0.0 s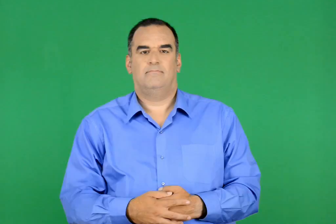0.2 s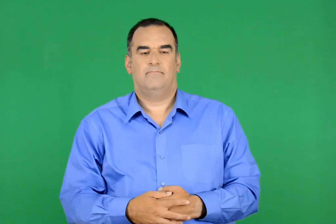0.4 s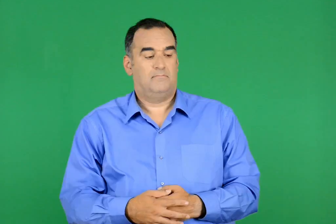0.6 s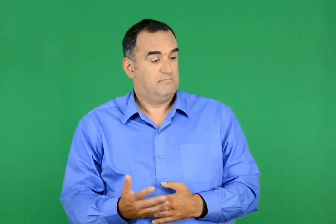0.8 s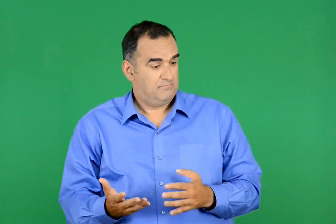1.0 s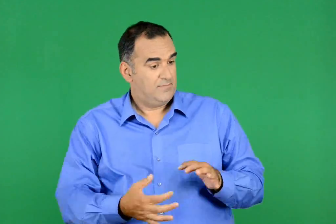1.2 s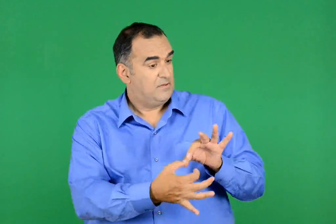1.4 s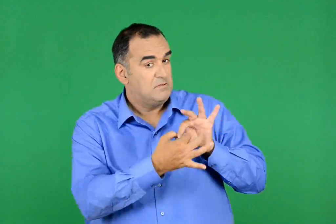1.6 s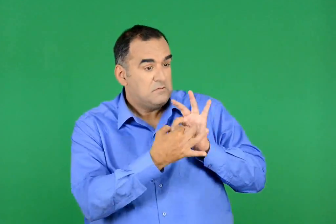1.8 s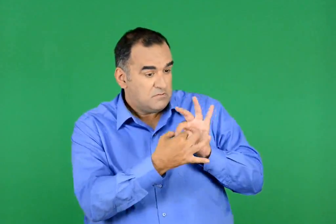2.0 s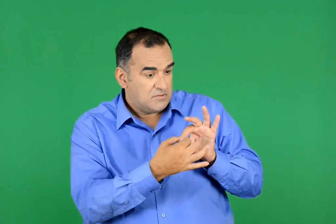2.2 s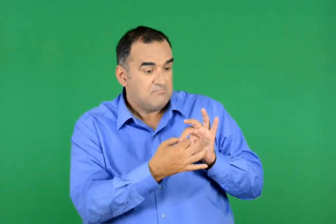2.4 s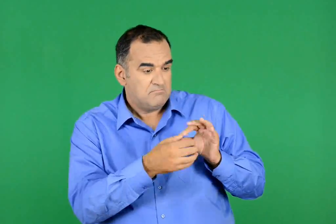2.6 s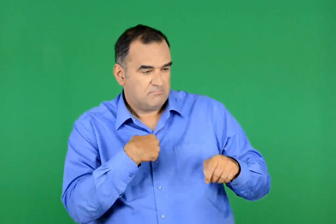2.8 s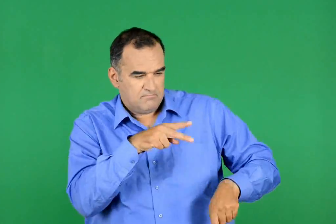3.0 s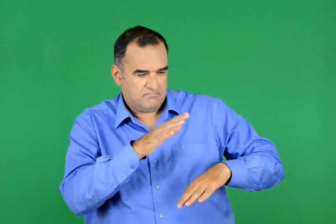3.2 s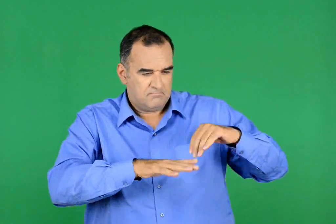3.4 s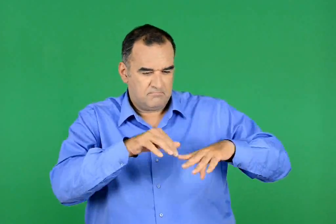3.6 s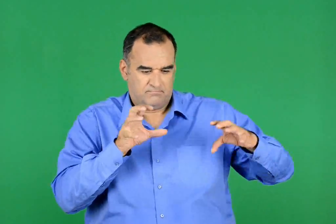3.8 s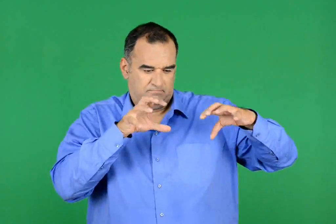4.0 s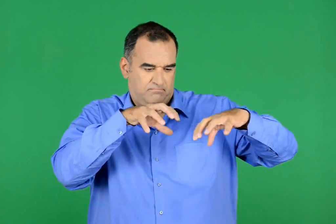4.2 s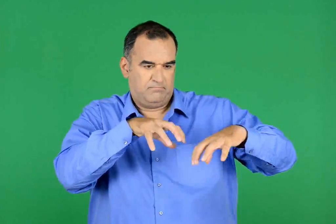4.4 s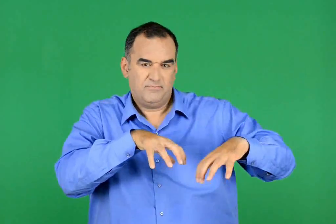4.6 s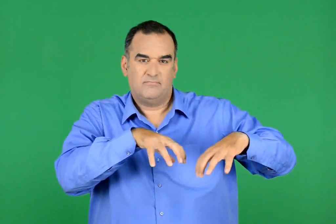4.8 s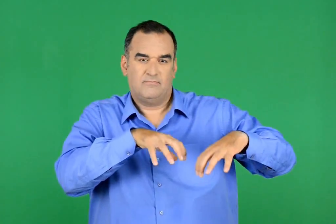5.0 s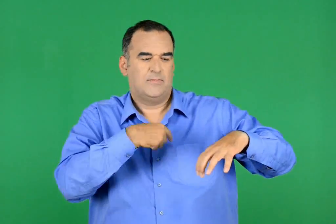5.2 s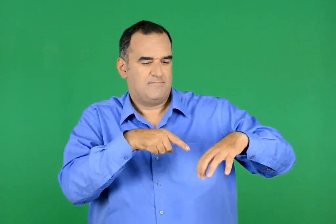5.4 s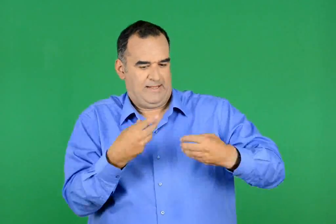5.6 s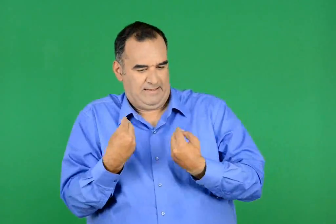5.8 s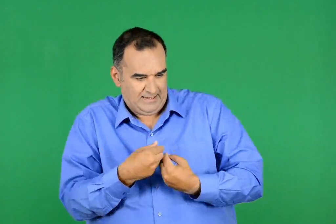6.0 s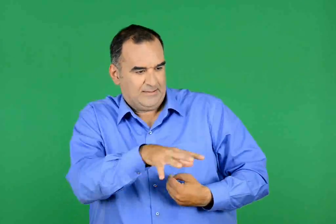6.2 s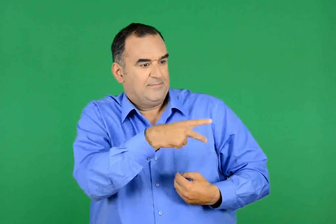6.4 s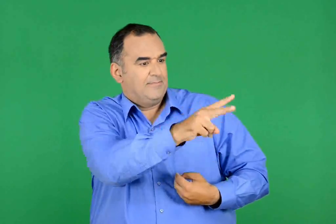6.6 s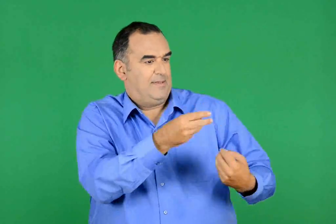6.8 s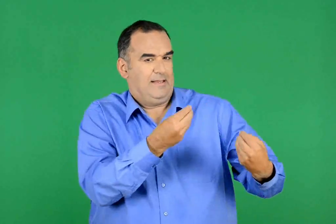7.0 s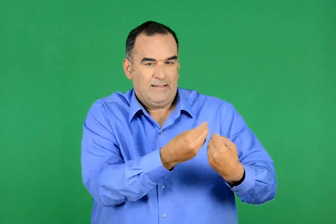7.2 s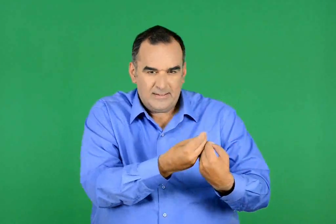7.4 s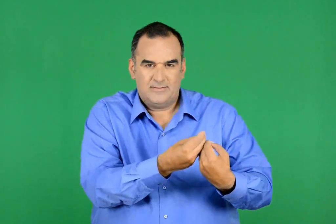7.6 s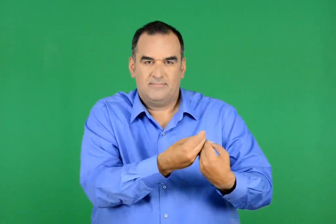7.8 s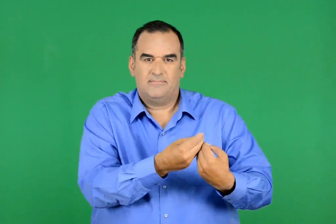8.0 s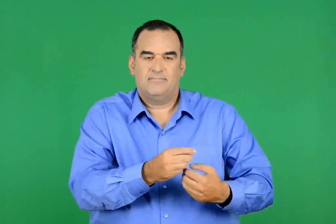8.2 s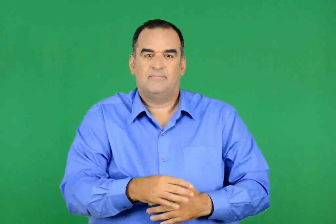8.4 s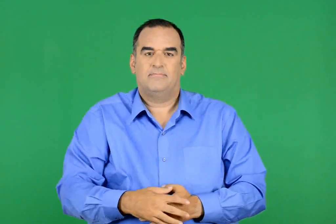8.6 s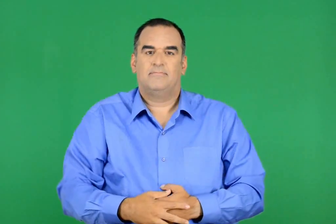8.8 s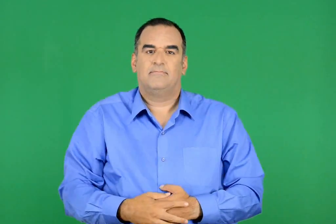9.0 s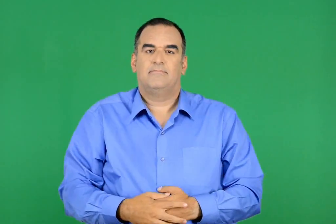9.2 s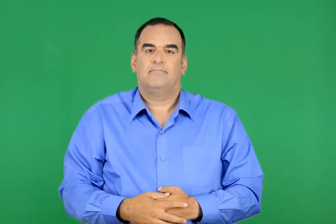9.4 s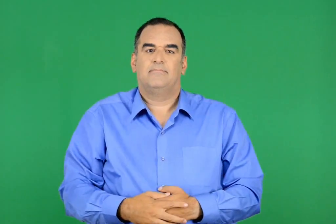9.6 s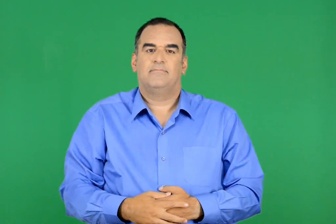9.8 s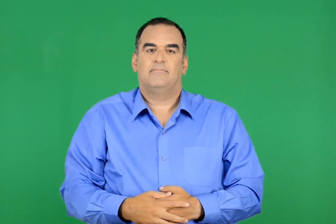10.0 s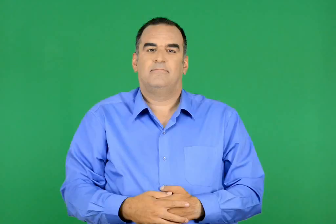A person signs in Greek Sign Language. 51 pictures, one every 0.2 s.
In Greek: να συνεργαστούμε τότε και να κατασκευάσουμε µαζί το διαπλανητικό σταθμό , έτσι που να είναι κατάλληλος και για σας και για µας ;
